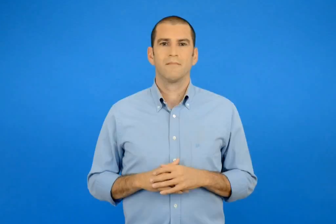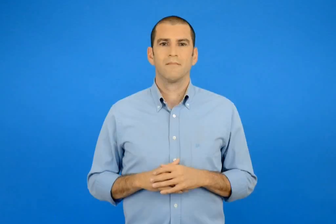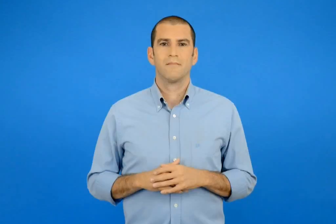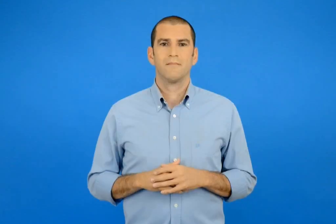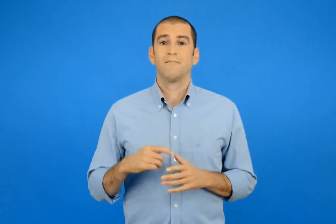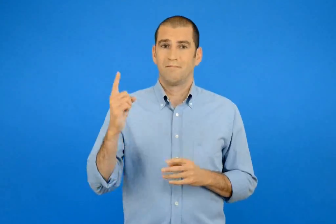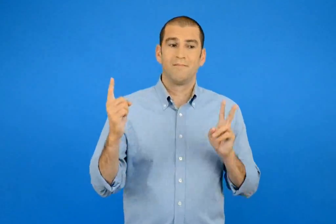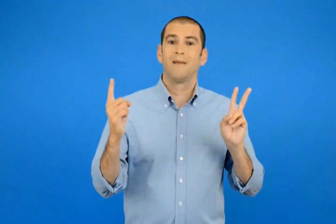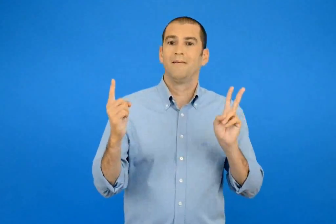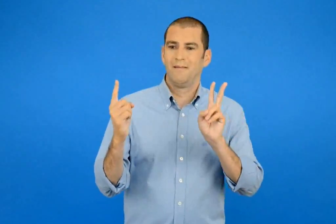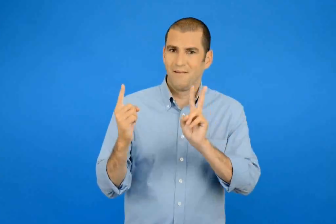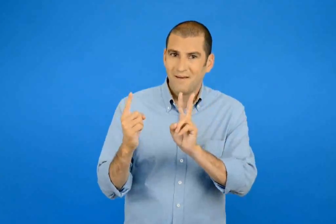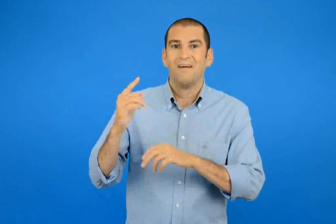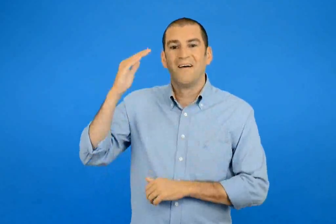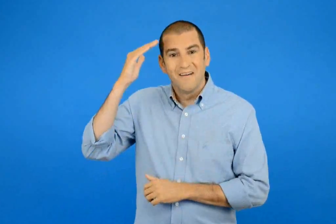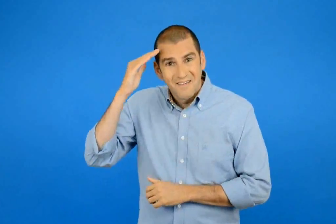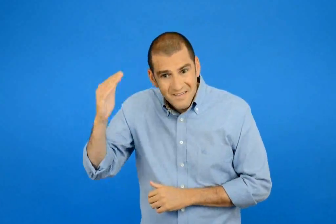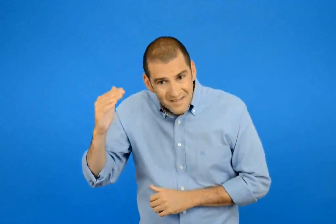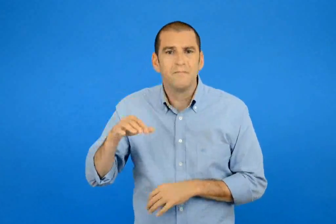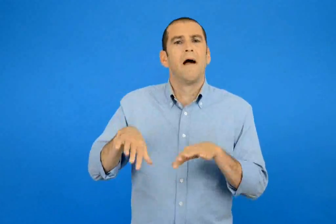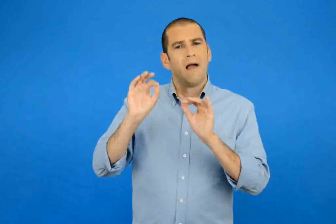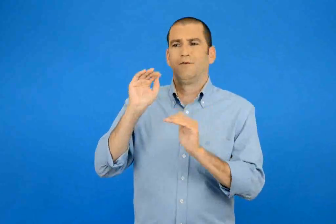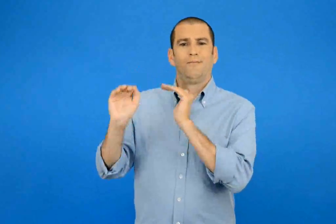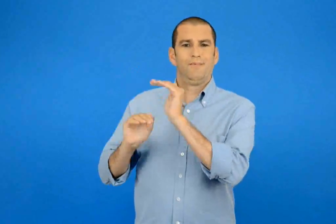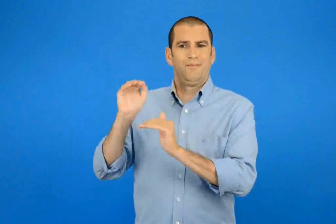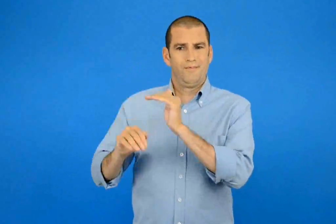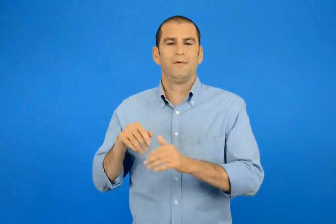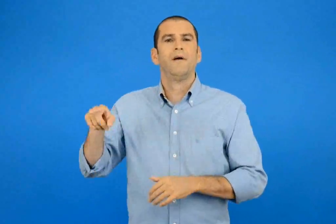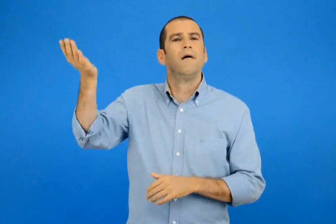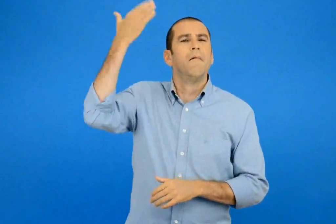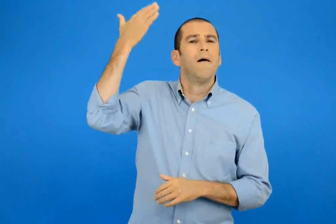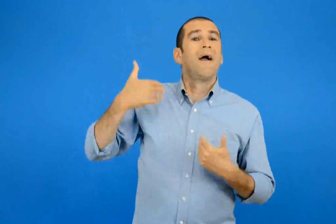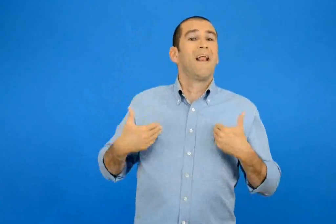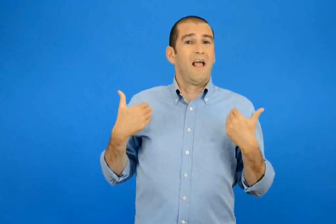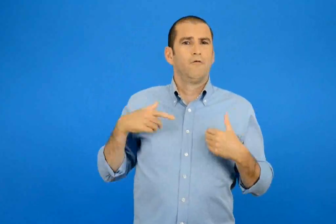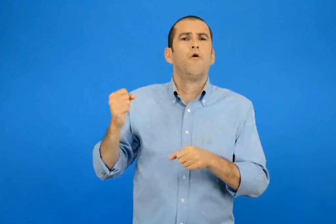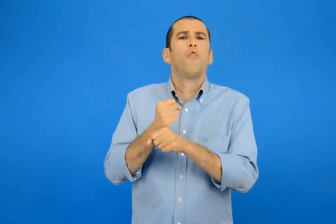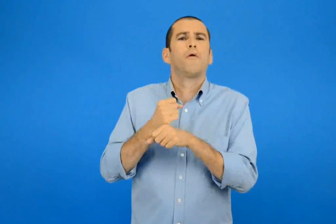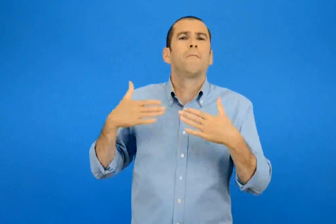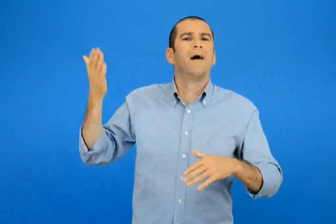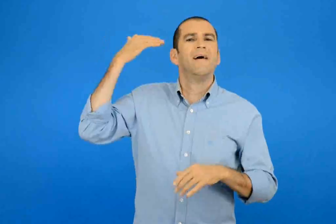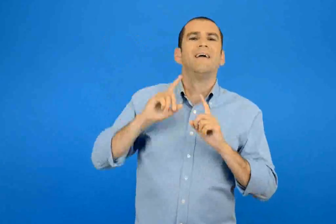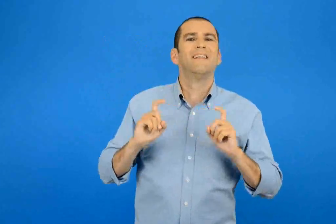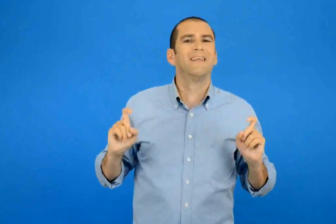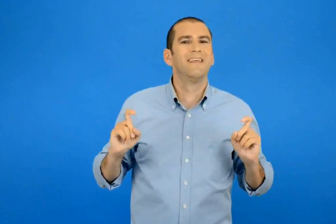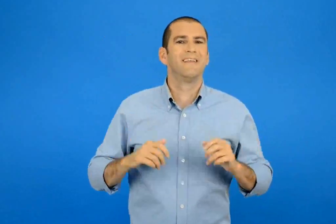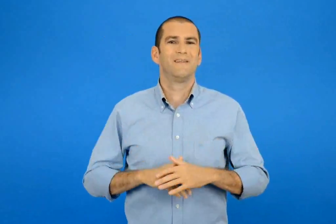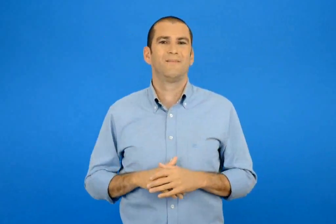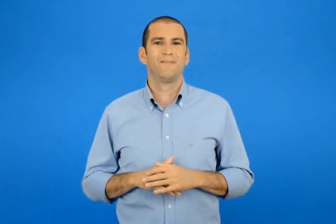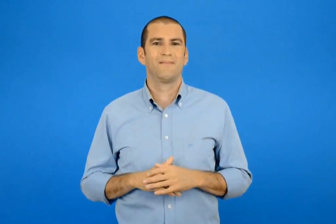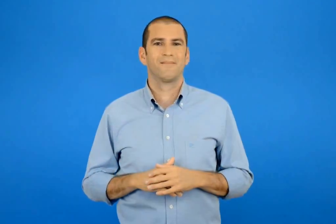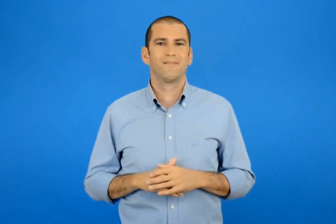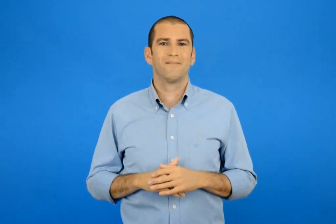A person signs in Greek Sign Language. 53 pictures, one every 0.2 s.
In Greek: πλησίασαν τον καλημέρισαν και αρχίσαν να τον ρωτούν για τη δουλειά που έκανε όταν ήταν νέος
